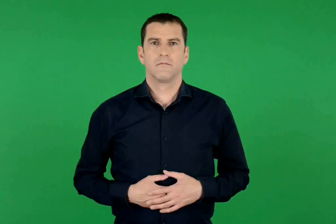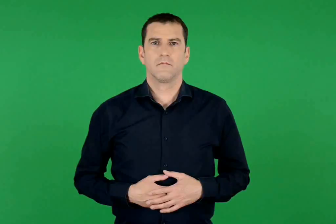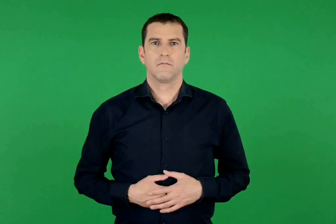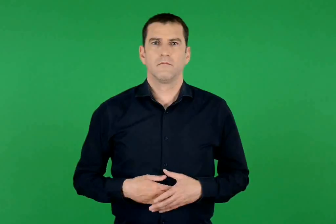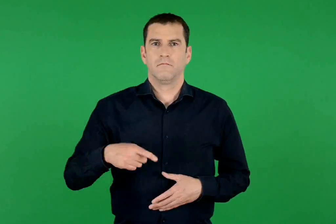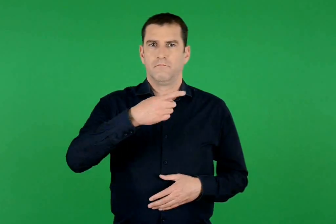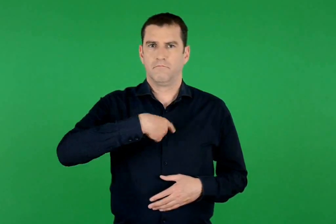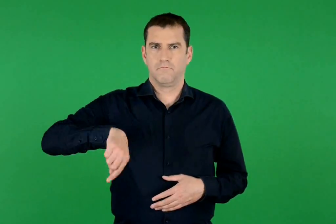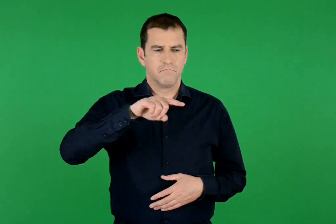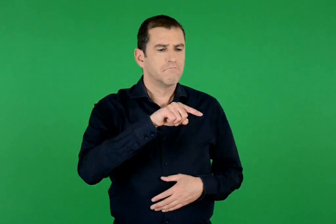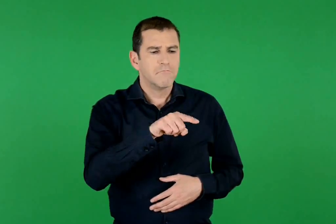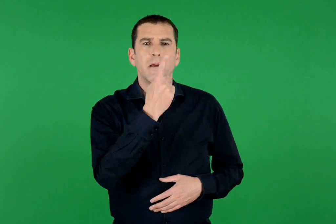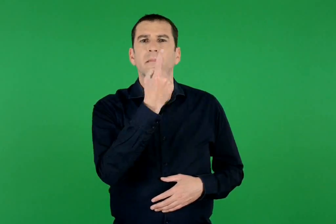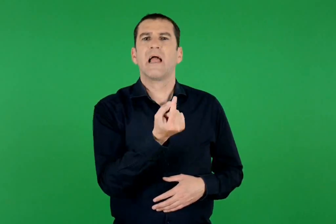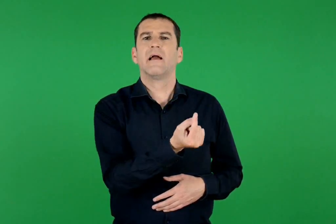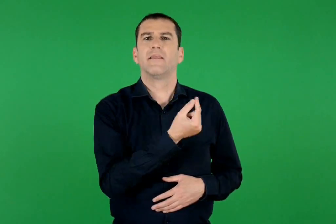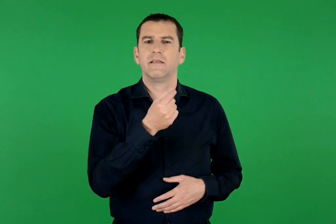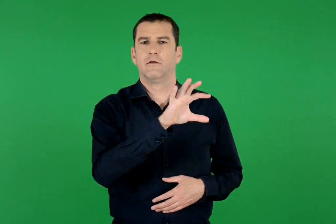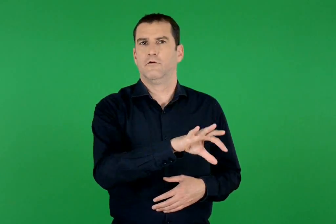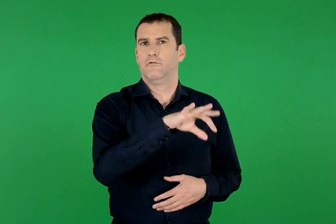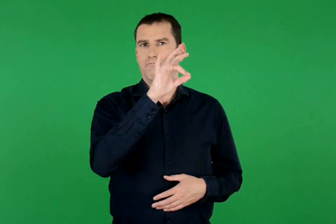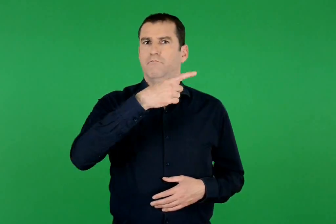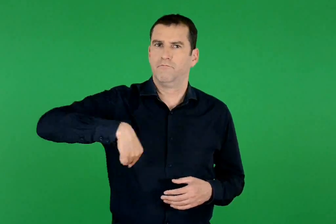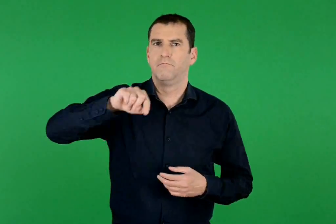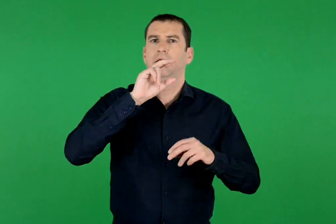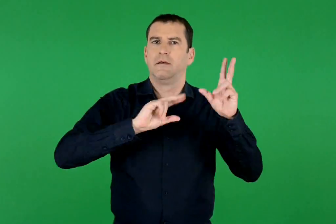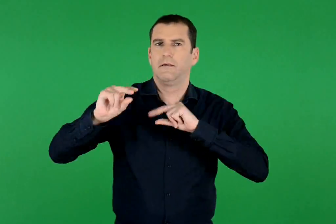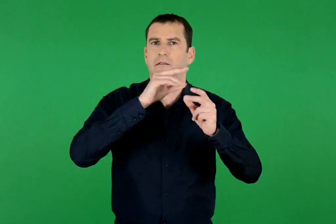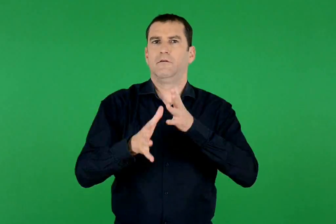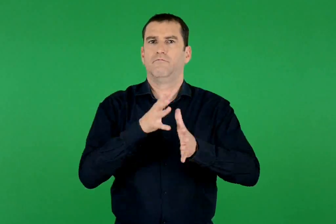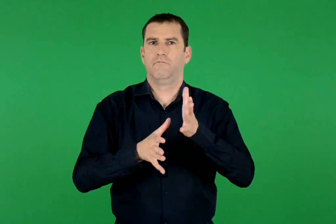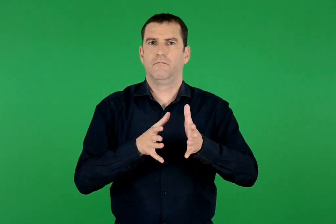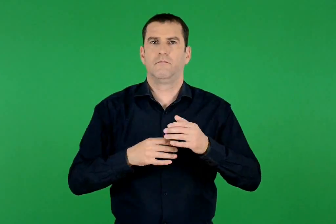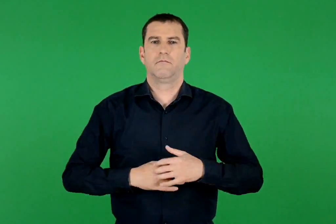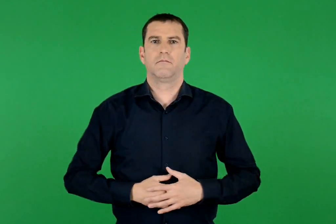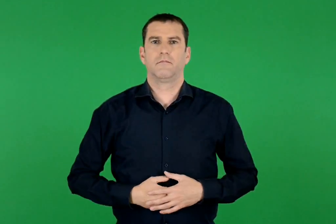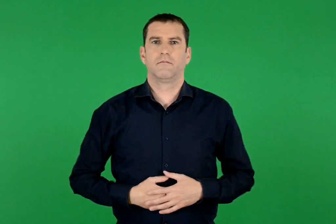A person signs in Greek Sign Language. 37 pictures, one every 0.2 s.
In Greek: επιλέγουμε μία είδηση και τη συζητάμε
